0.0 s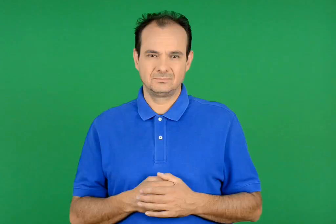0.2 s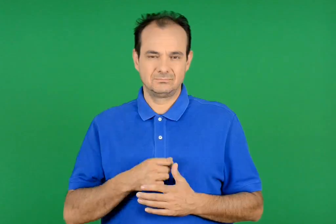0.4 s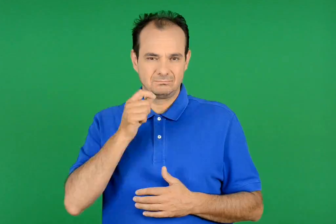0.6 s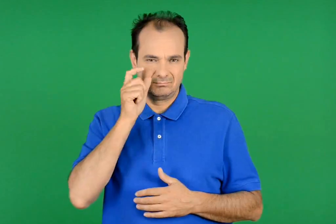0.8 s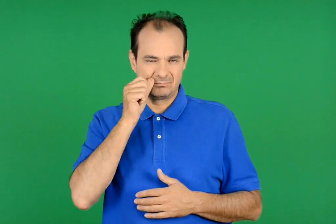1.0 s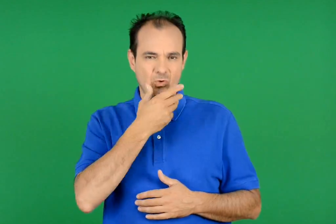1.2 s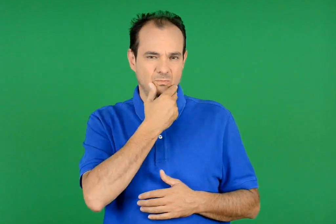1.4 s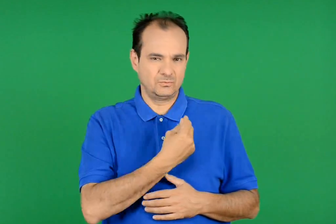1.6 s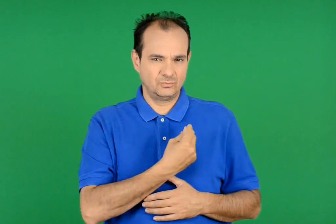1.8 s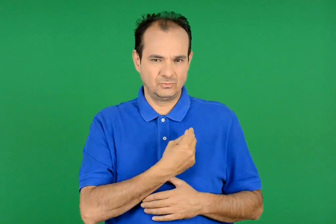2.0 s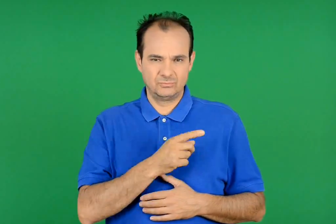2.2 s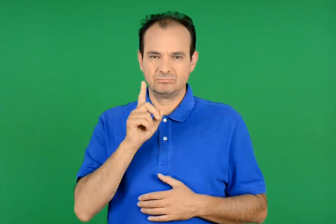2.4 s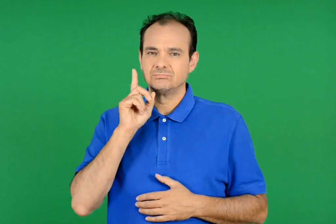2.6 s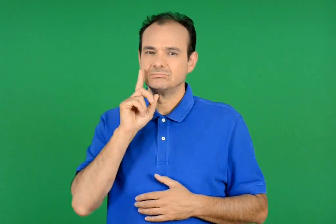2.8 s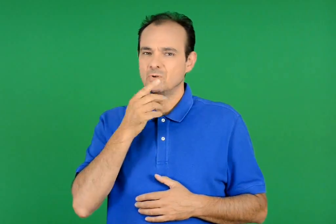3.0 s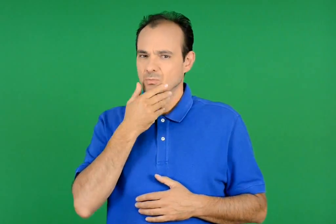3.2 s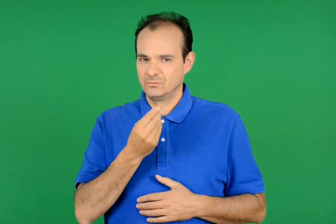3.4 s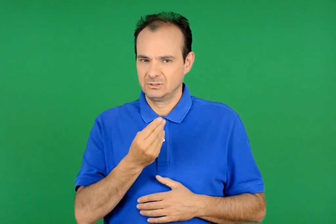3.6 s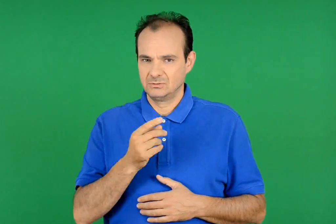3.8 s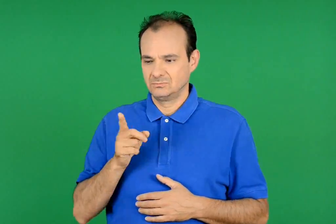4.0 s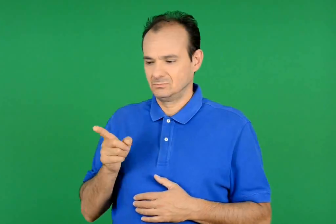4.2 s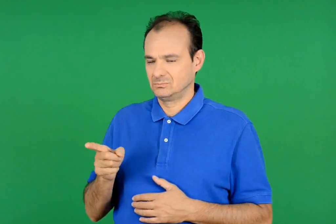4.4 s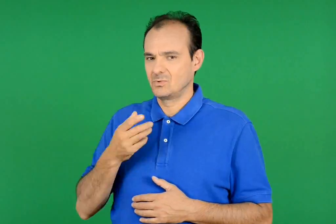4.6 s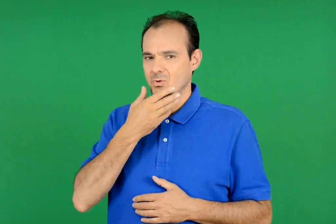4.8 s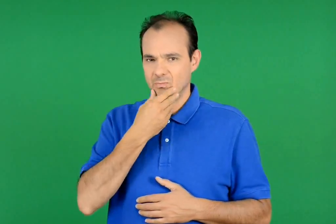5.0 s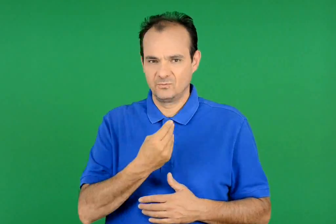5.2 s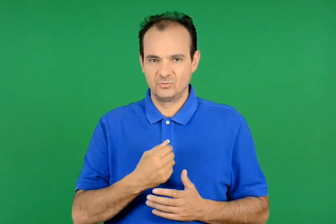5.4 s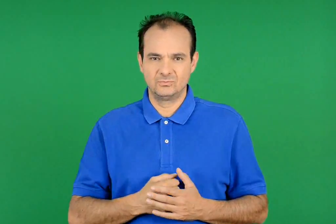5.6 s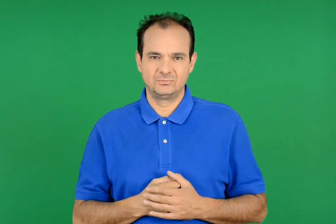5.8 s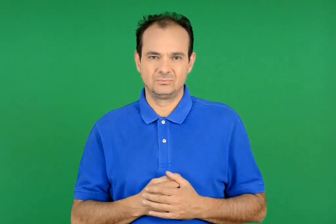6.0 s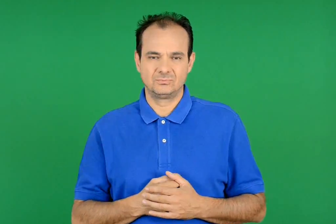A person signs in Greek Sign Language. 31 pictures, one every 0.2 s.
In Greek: όμορφος η ο
